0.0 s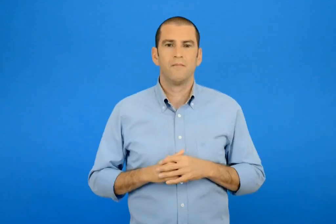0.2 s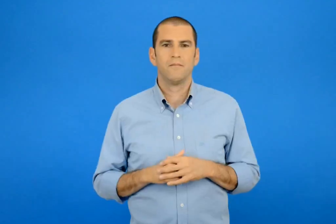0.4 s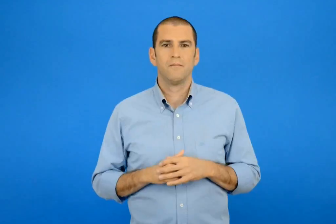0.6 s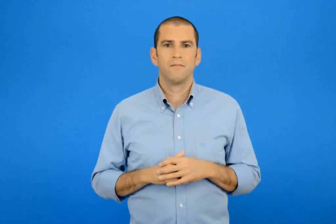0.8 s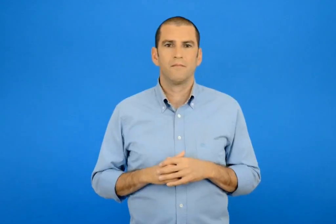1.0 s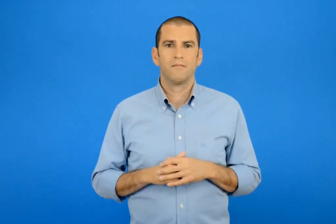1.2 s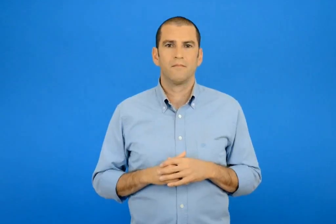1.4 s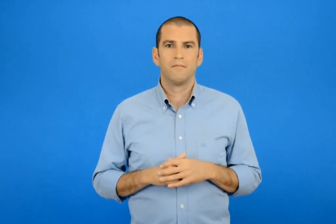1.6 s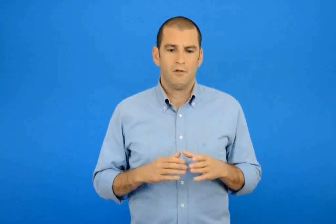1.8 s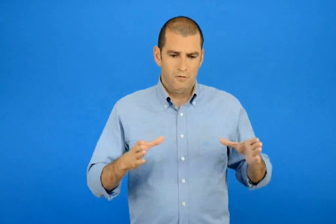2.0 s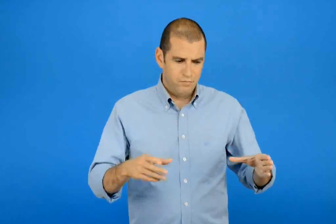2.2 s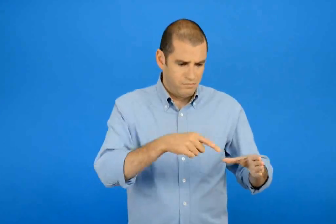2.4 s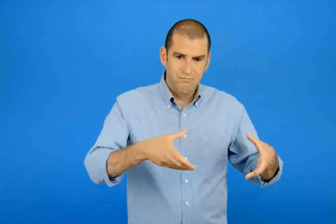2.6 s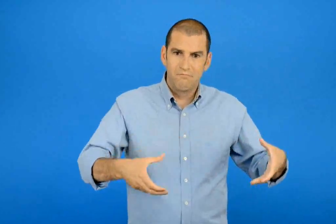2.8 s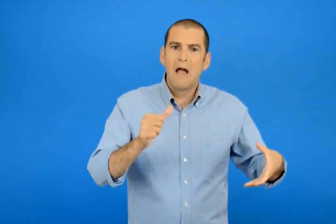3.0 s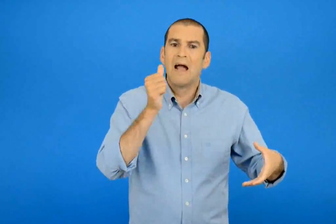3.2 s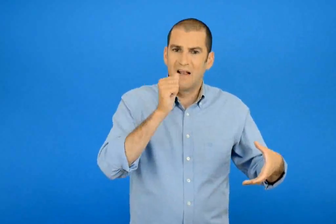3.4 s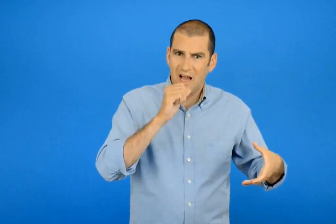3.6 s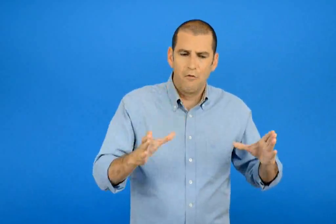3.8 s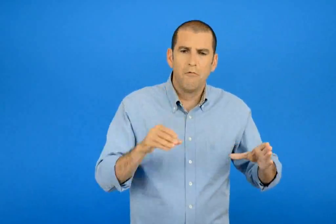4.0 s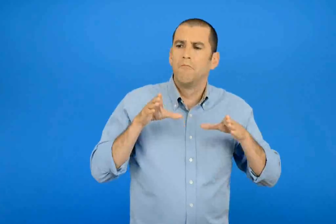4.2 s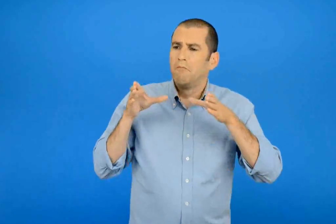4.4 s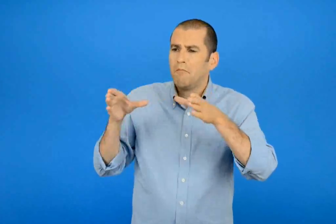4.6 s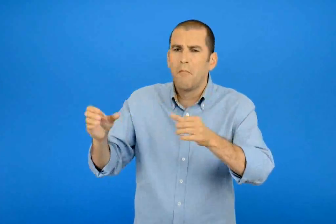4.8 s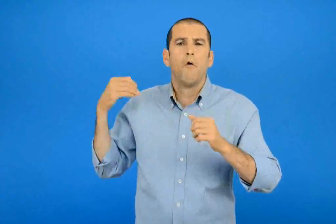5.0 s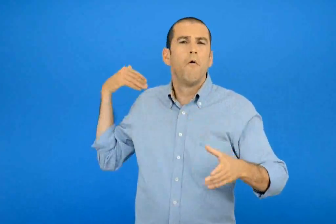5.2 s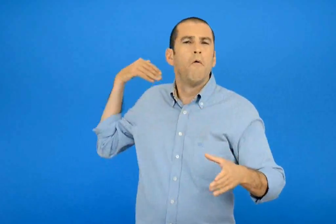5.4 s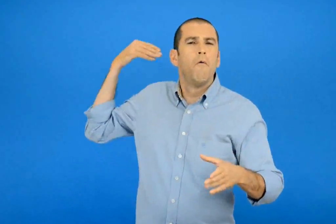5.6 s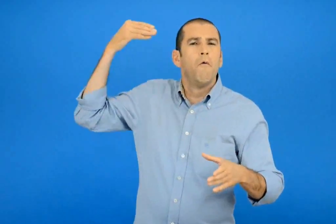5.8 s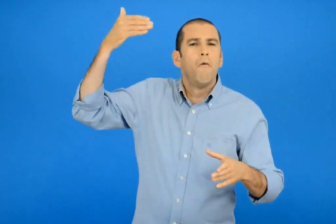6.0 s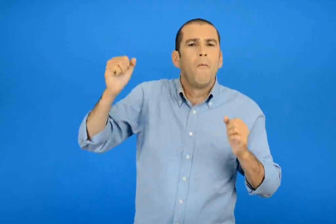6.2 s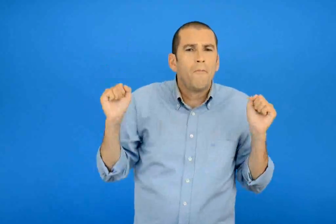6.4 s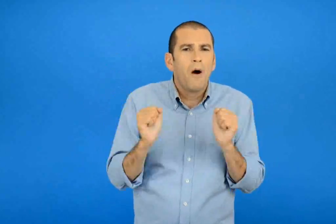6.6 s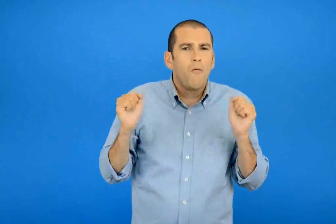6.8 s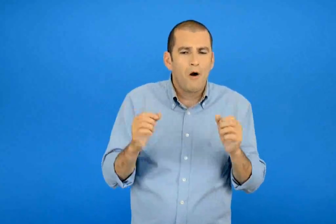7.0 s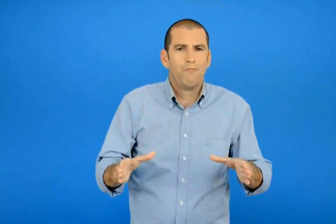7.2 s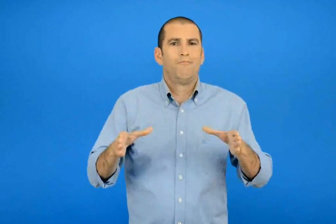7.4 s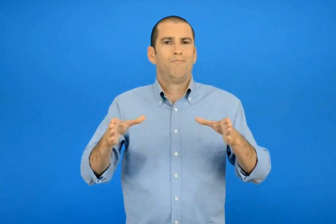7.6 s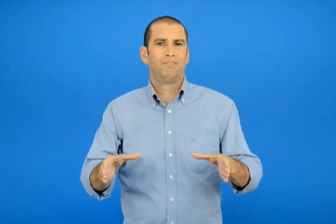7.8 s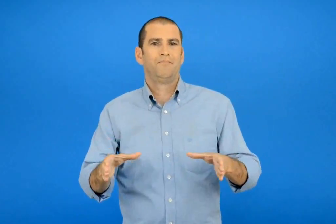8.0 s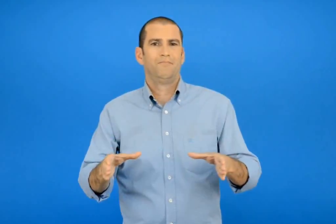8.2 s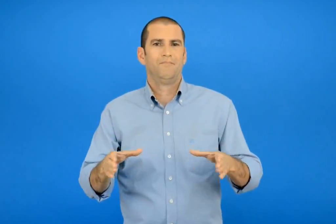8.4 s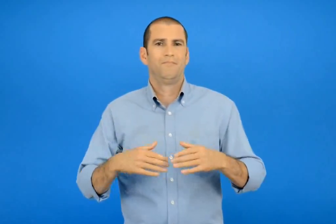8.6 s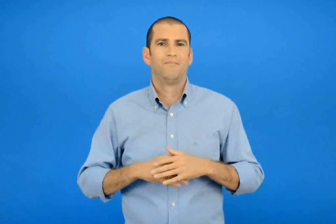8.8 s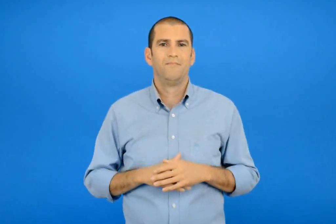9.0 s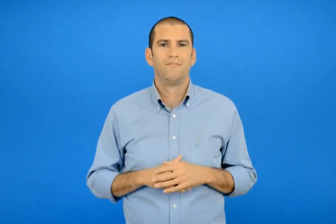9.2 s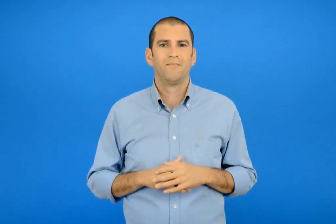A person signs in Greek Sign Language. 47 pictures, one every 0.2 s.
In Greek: είχαν γινει από νερό που το πάγωναν καιρό
